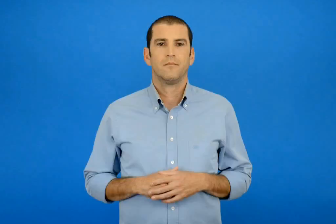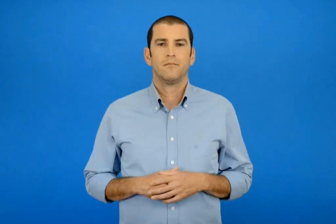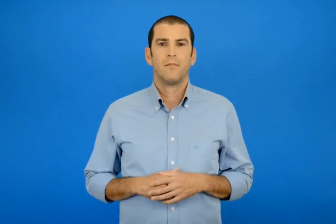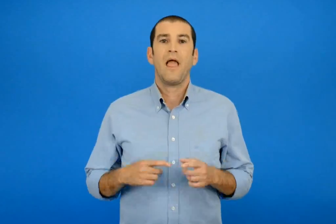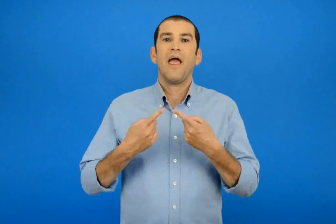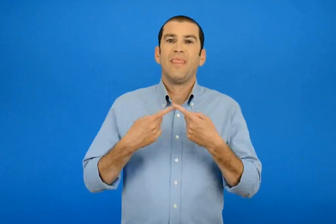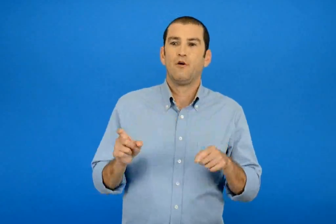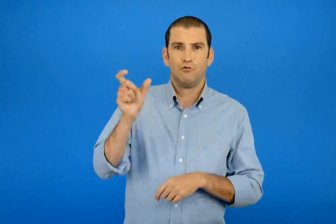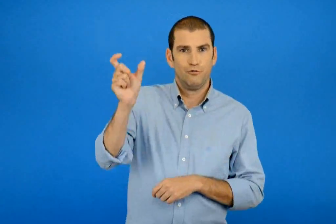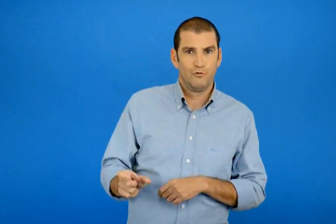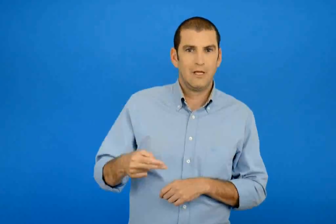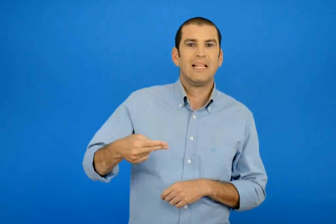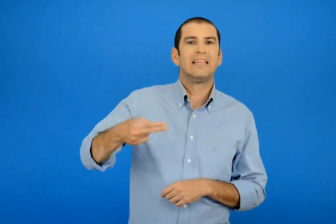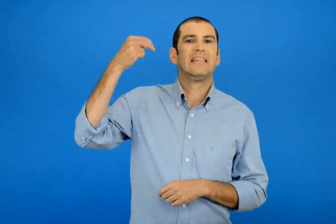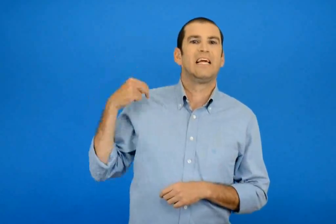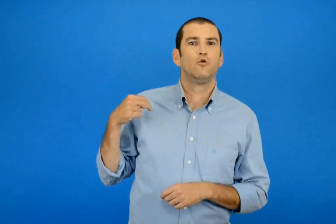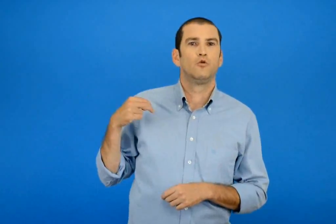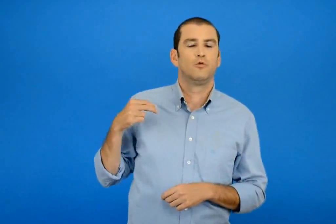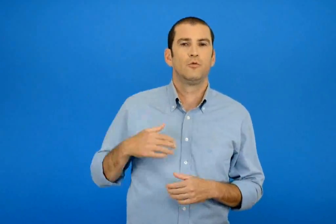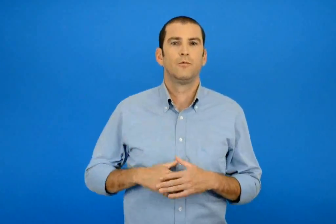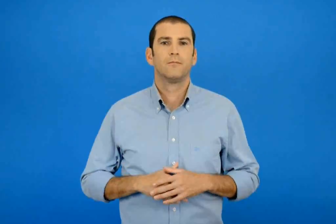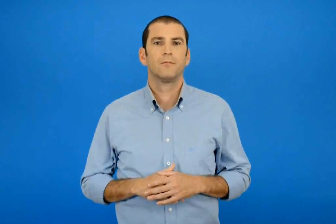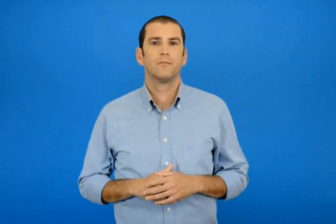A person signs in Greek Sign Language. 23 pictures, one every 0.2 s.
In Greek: ο θείος ντίνος
